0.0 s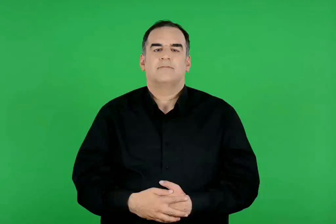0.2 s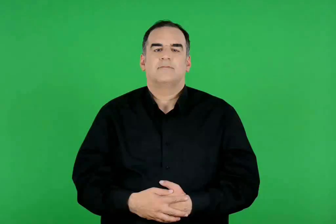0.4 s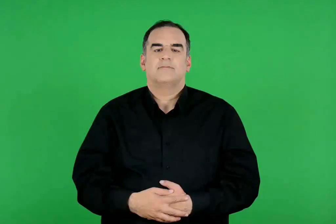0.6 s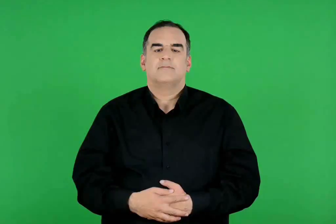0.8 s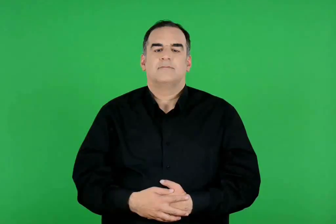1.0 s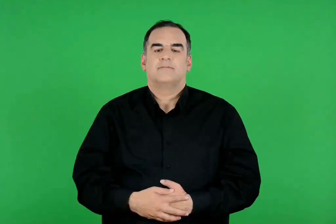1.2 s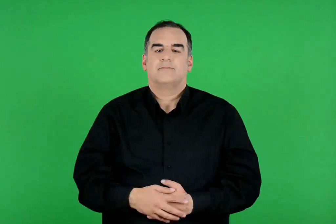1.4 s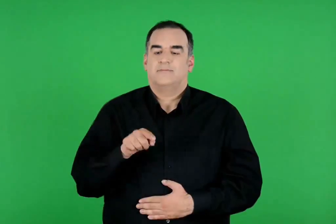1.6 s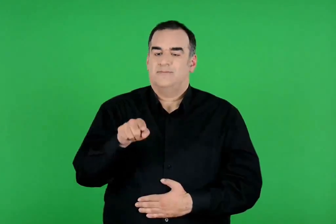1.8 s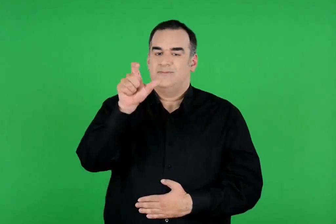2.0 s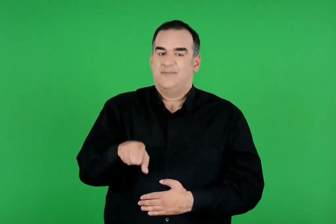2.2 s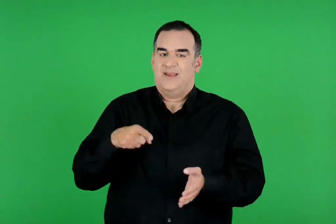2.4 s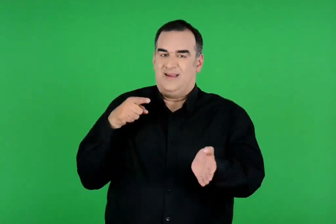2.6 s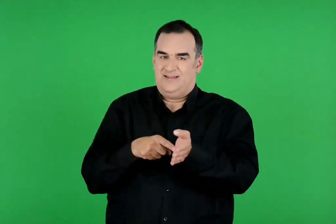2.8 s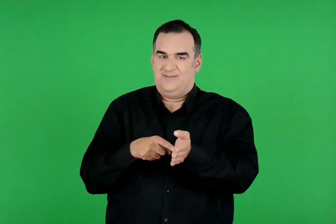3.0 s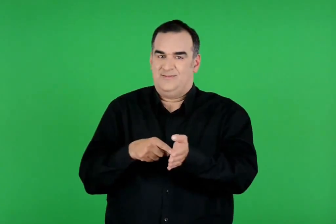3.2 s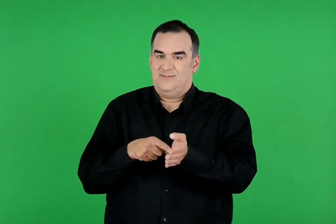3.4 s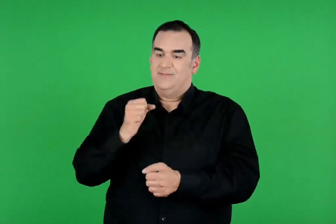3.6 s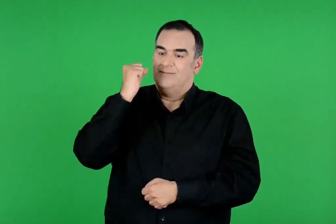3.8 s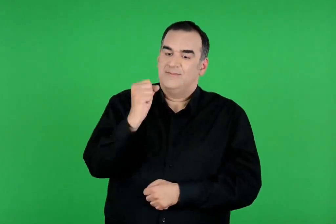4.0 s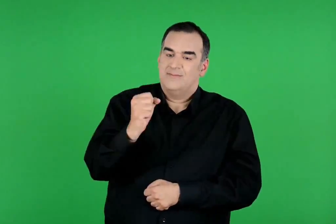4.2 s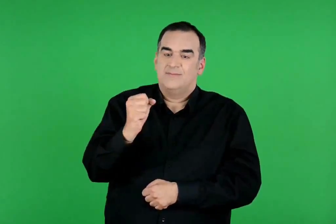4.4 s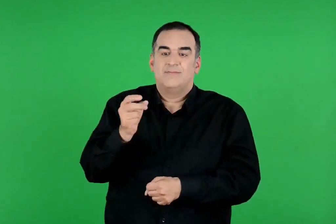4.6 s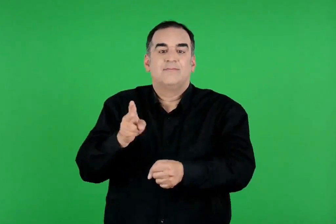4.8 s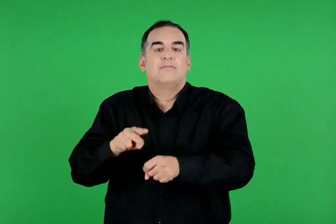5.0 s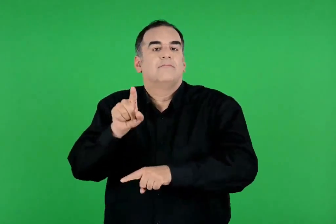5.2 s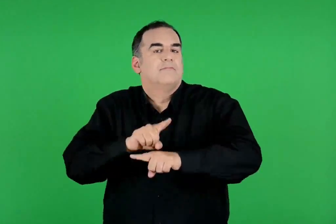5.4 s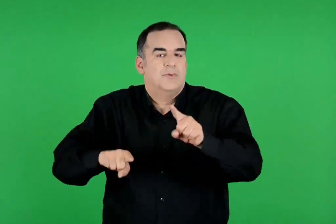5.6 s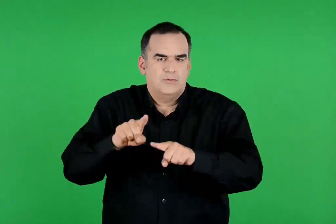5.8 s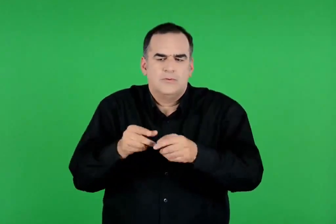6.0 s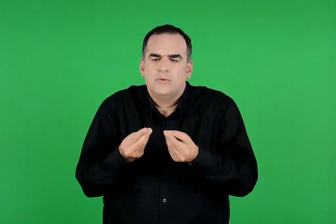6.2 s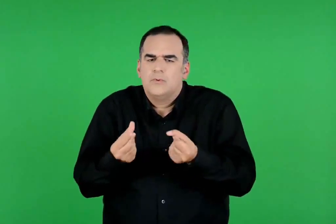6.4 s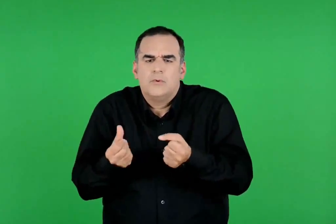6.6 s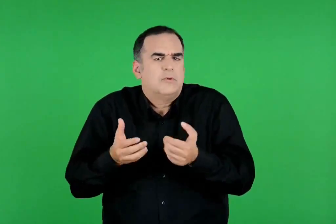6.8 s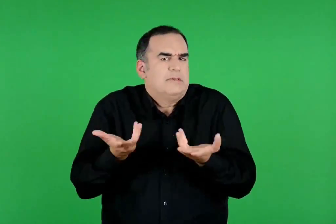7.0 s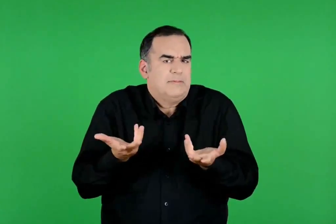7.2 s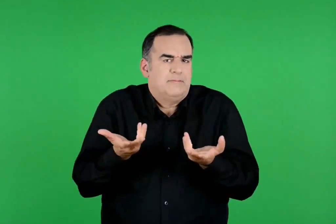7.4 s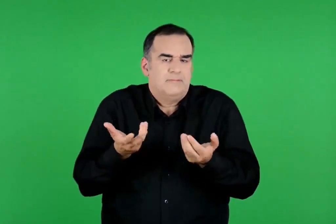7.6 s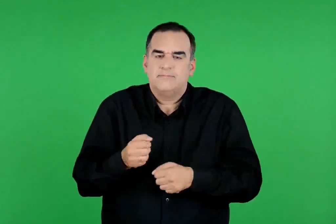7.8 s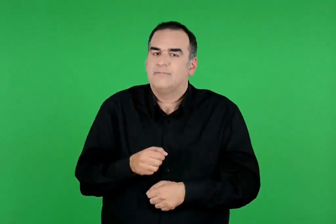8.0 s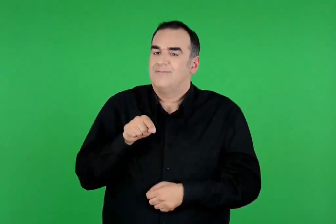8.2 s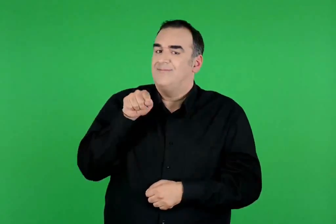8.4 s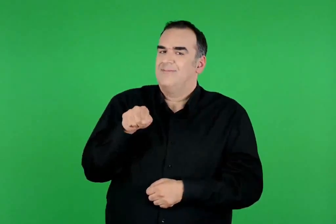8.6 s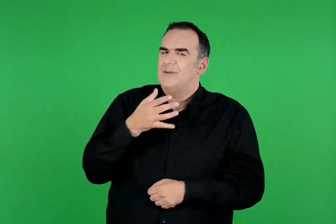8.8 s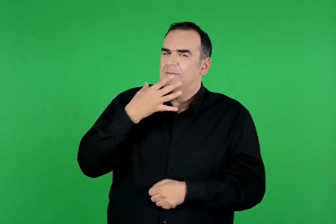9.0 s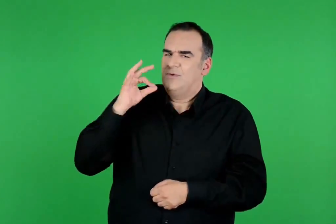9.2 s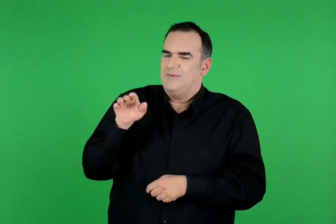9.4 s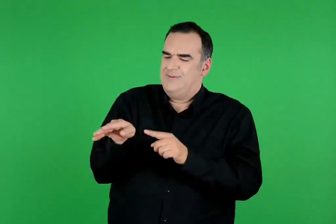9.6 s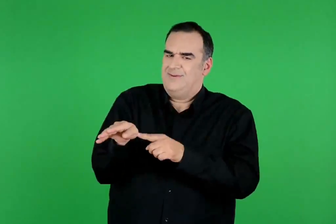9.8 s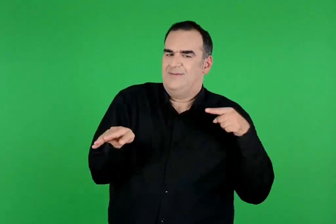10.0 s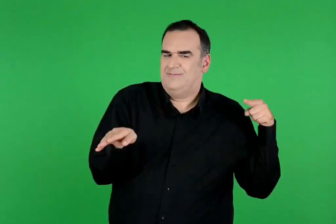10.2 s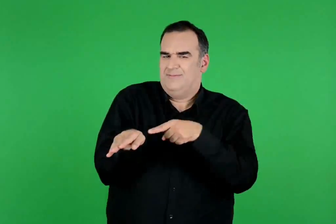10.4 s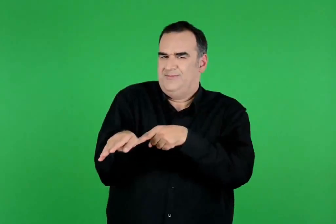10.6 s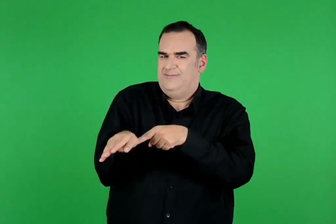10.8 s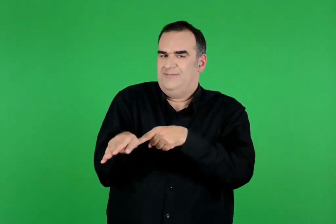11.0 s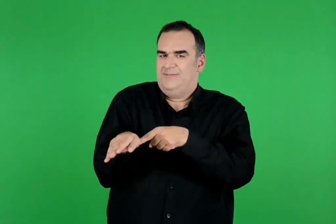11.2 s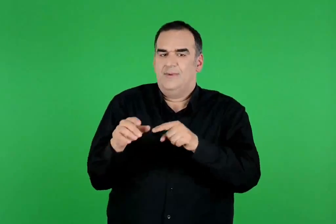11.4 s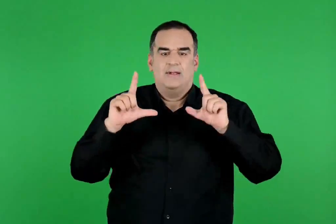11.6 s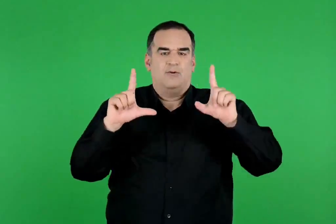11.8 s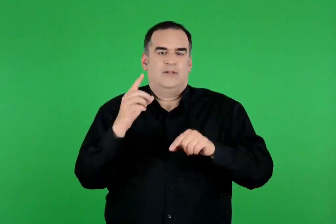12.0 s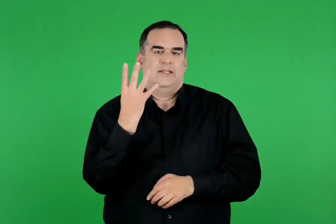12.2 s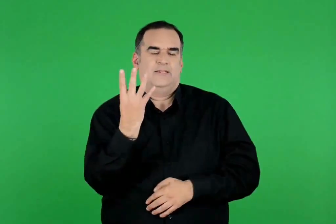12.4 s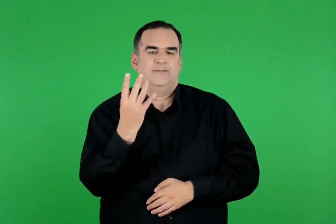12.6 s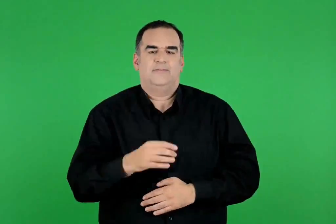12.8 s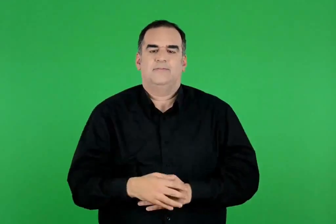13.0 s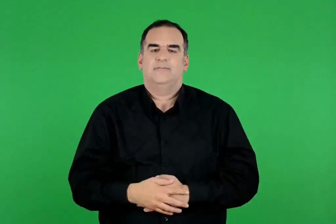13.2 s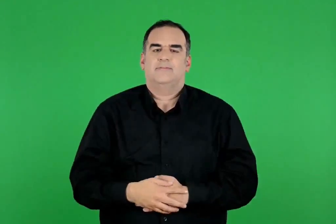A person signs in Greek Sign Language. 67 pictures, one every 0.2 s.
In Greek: παρατηρώ με προσοχή την εικόνα 1 και την περιγράφω στην τάξη
